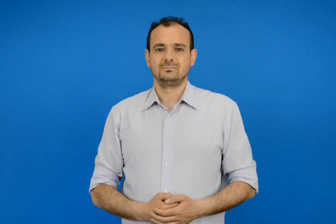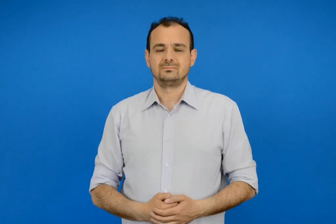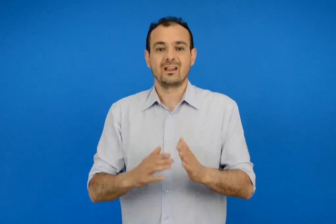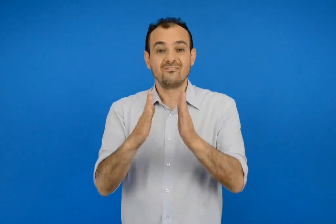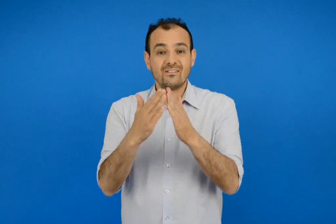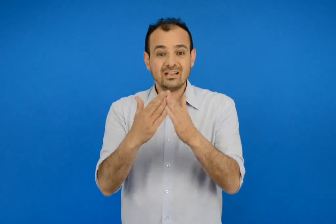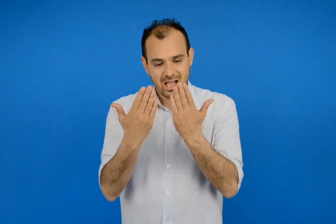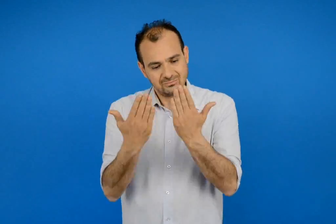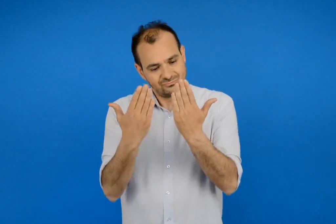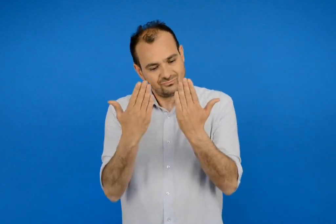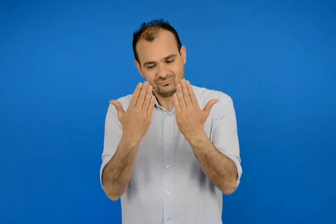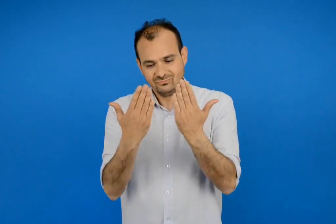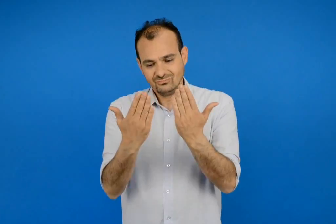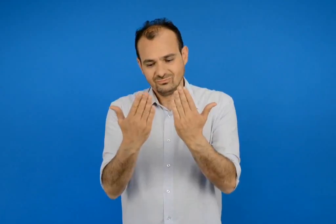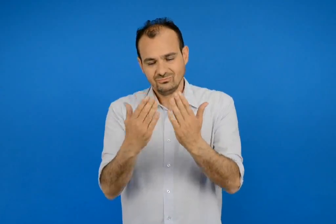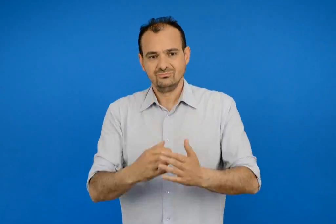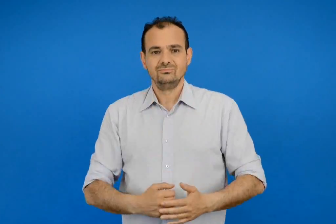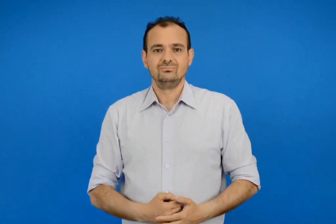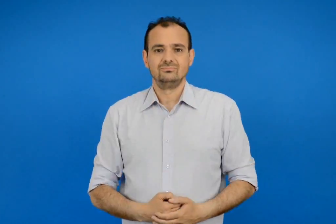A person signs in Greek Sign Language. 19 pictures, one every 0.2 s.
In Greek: να διαβάζω βιβλία
